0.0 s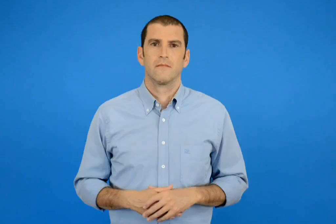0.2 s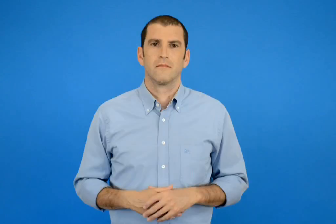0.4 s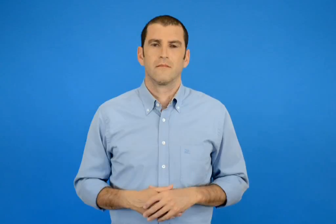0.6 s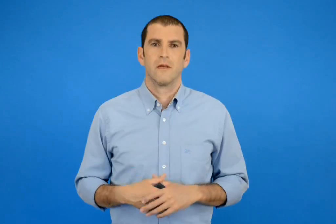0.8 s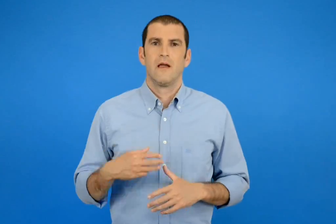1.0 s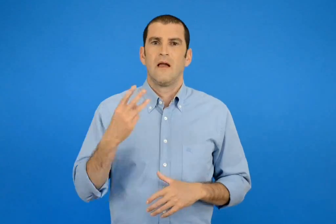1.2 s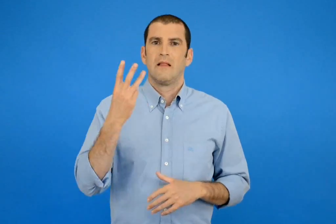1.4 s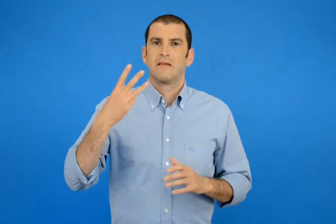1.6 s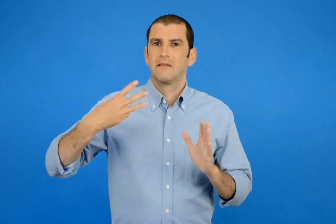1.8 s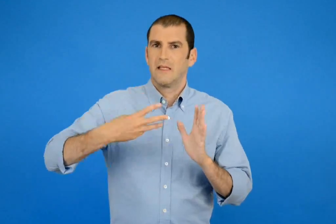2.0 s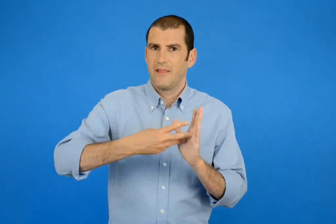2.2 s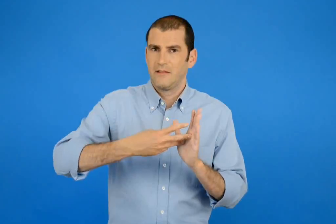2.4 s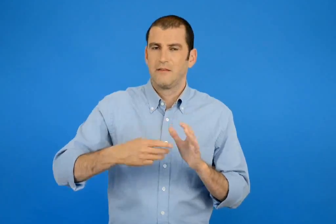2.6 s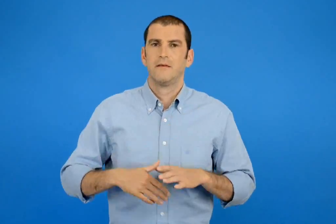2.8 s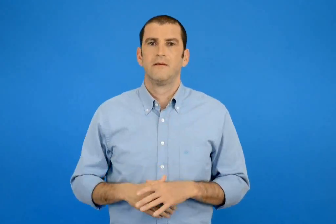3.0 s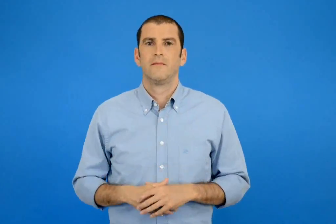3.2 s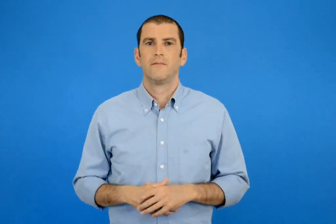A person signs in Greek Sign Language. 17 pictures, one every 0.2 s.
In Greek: τρεις χιλιάδες
